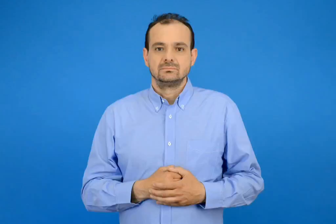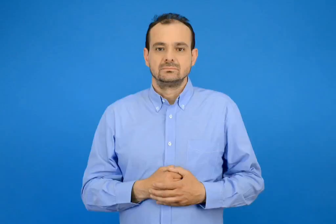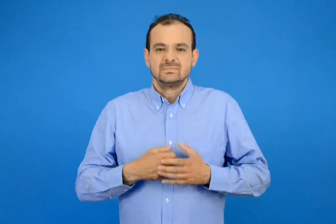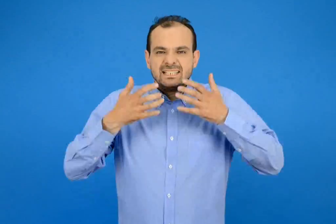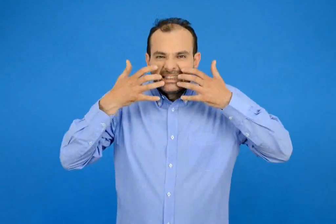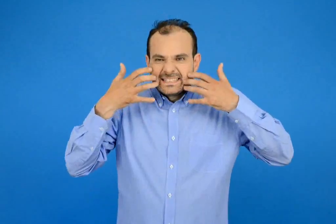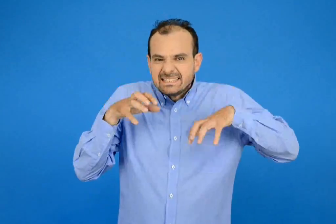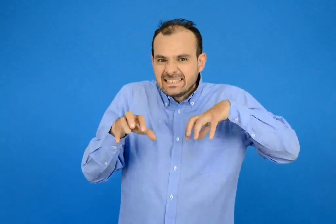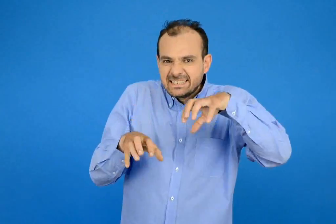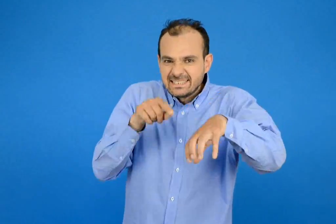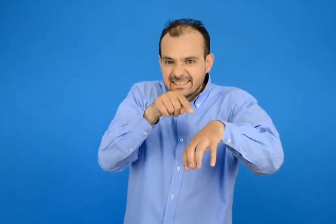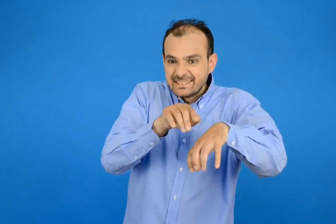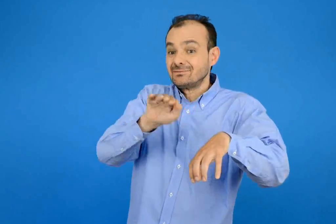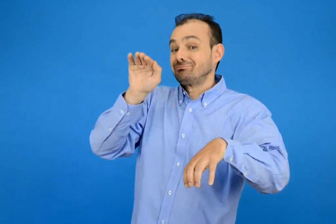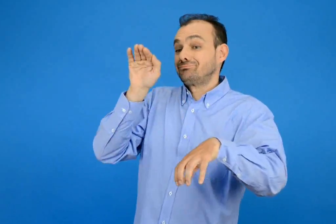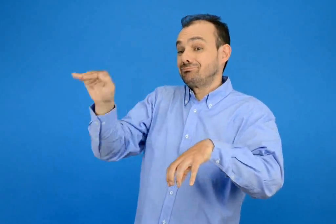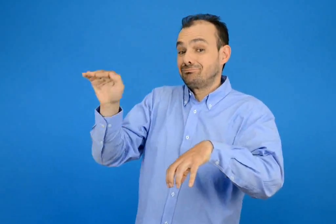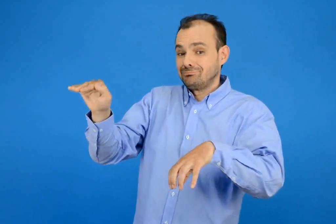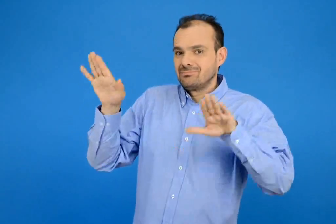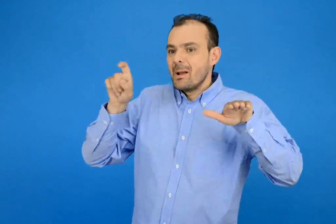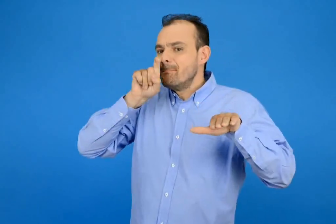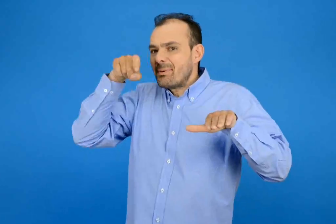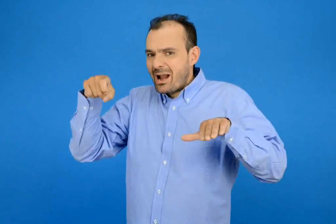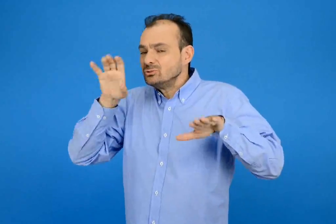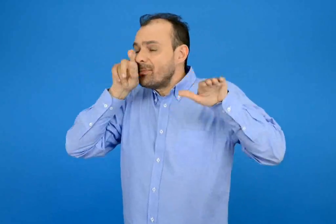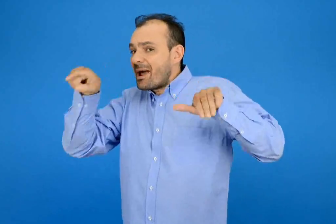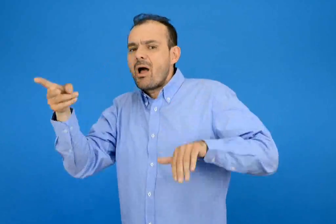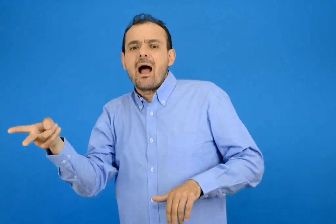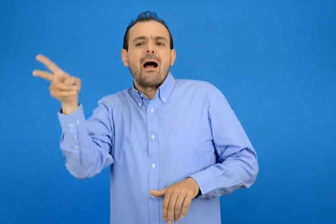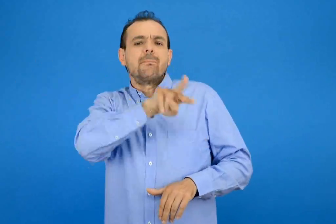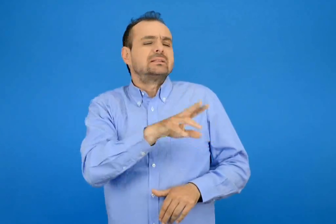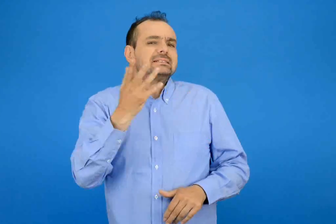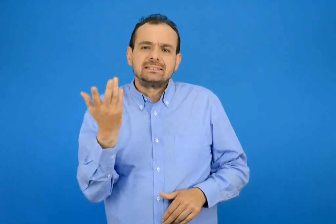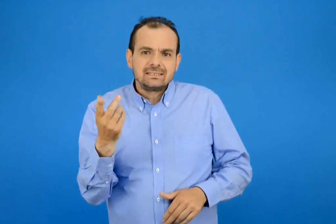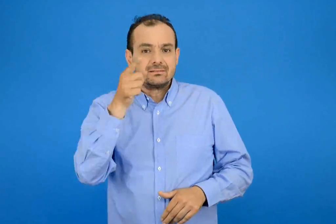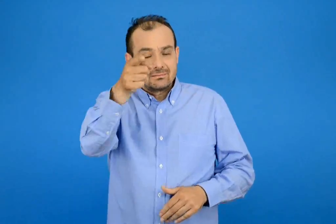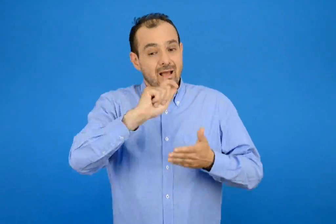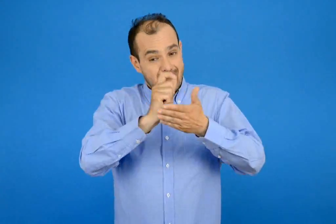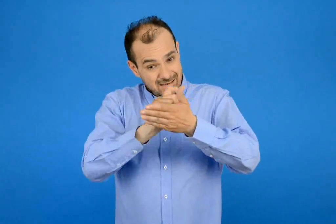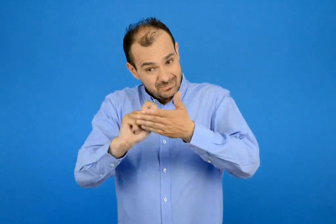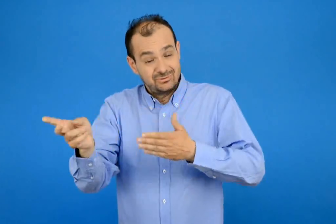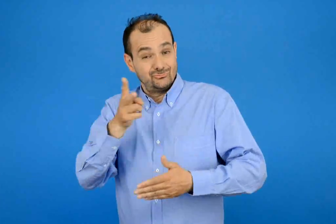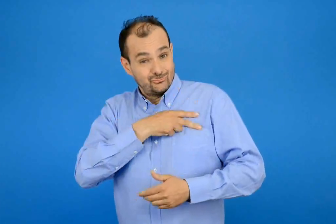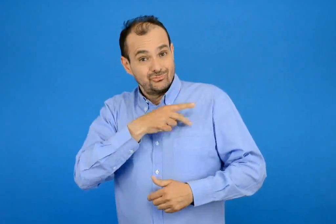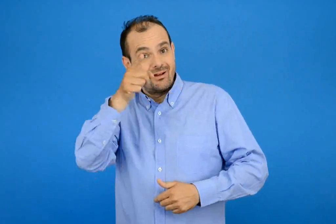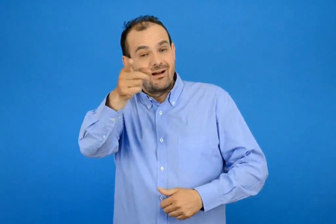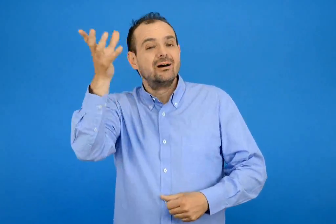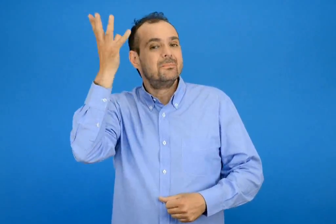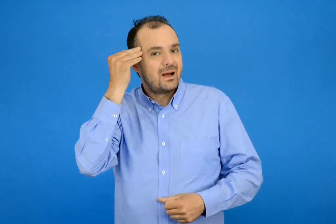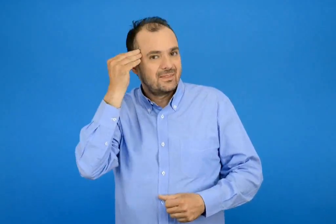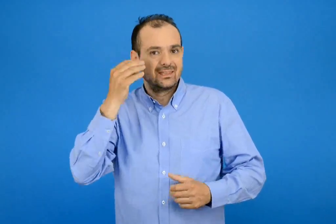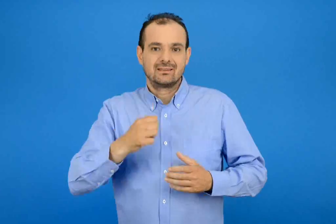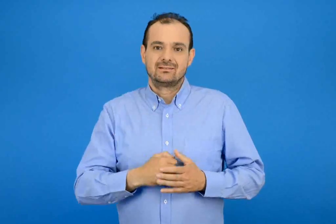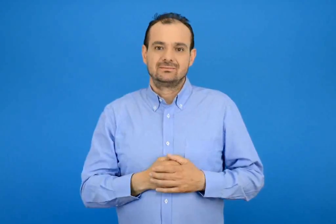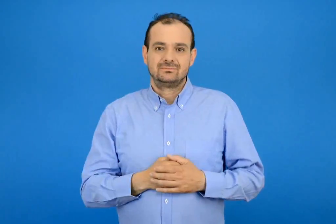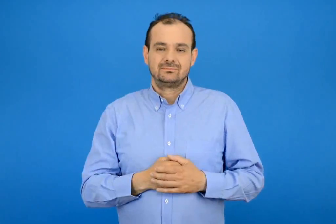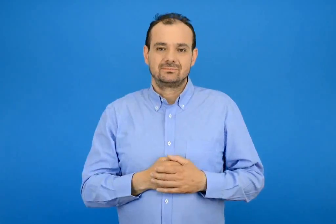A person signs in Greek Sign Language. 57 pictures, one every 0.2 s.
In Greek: μαθέ να γράφεις σωστά τι ρώτησε η τίγρη και τι της απάντησε ο παπαγάλος
